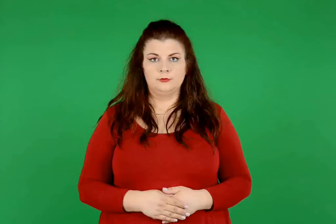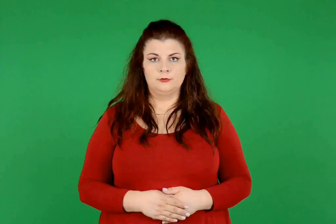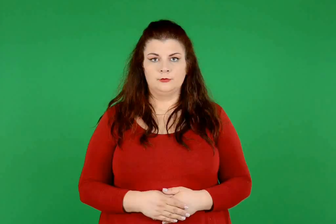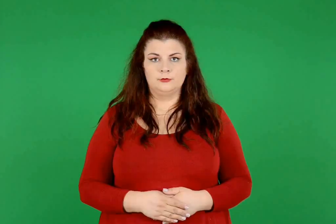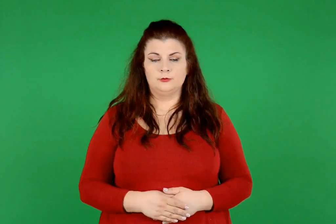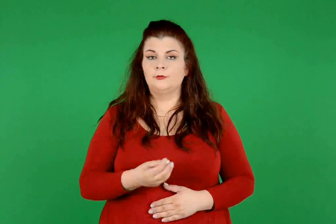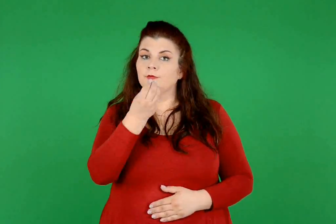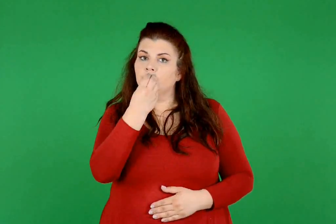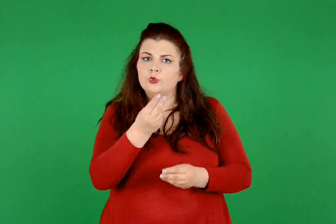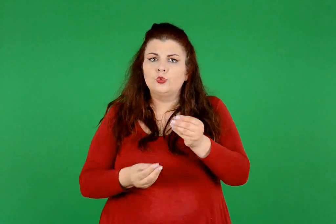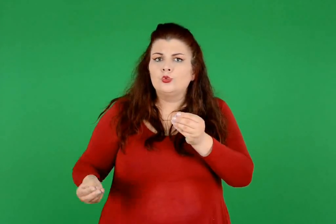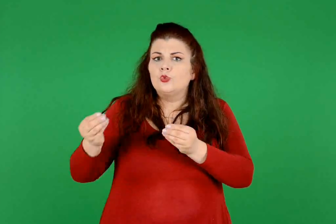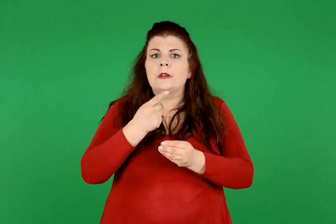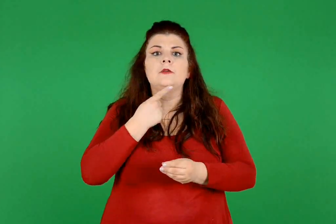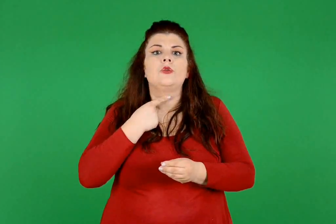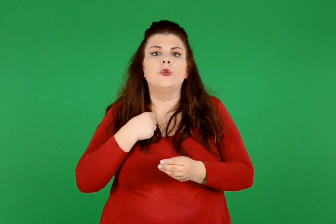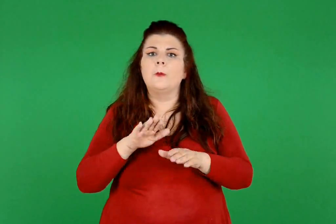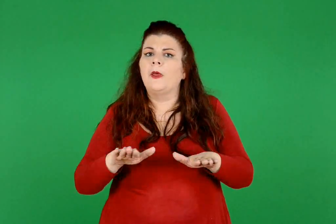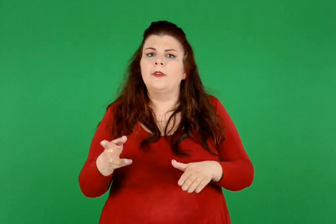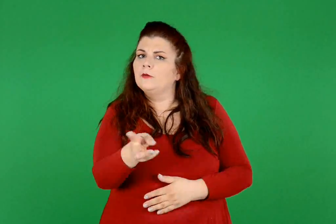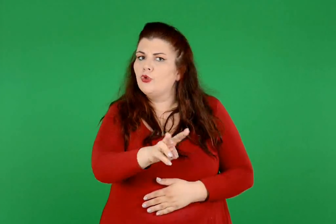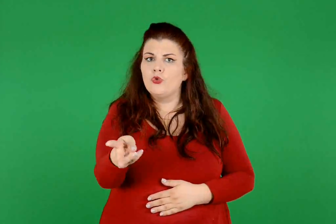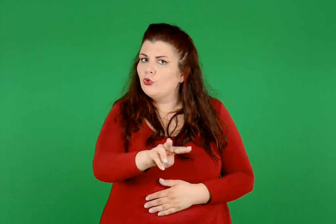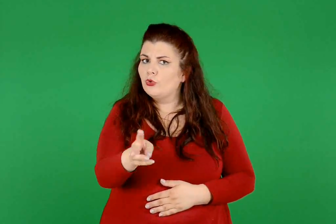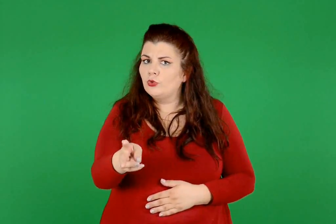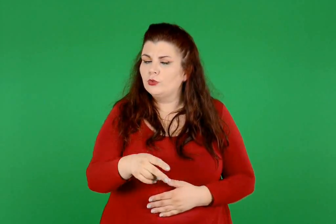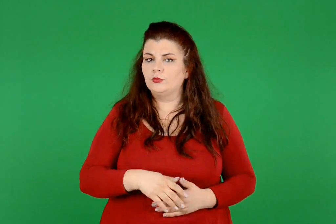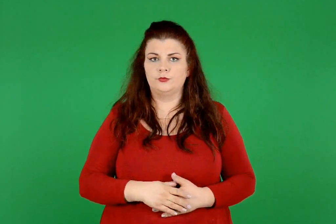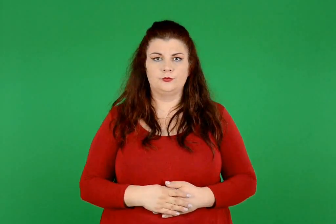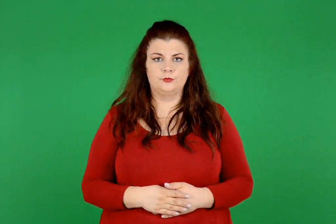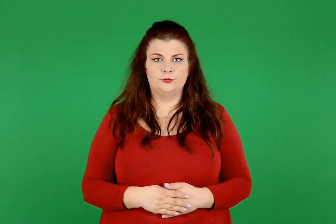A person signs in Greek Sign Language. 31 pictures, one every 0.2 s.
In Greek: ποιο παιδί έφαγε περισσότερο γλυκό ;
